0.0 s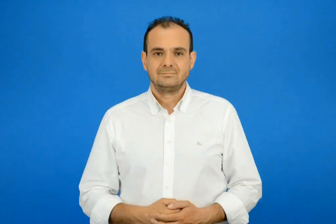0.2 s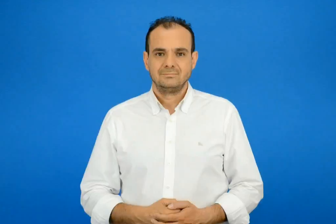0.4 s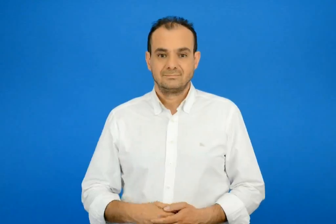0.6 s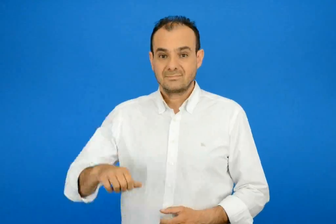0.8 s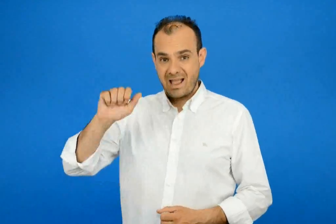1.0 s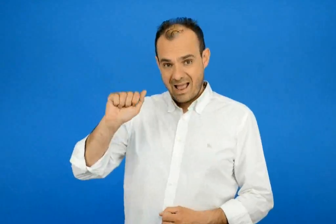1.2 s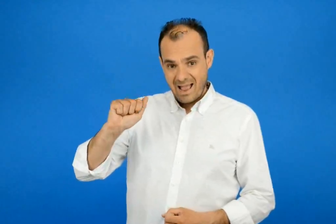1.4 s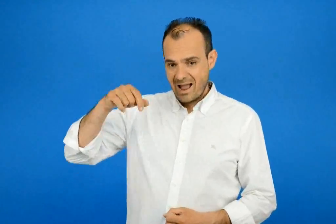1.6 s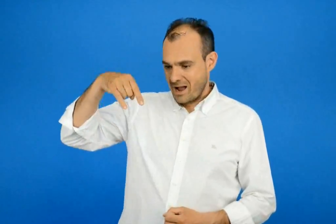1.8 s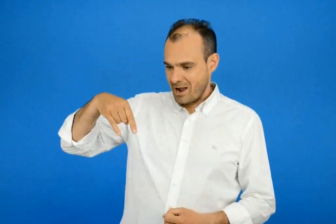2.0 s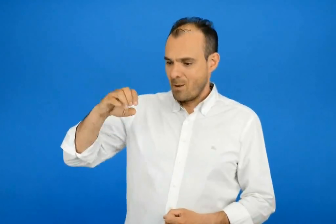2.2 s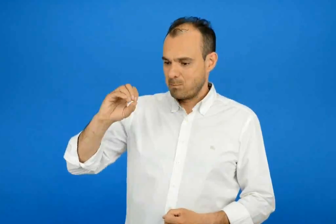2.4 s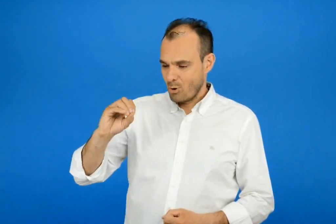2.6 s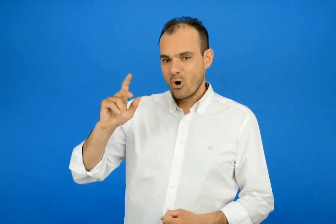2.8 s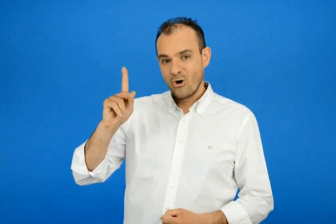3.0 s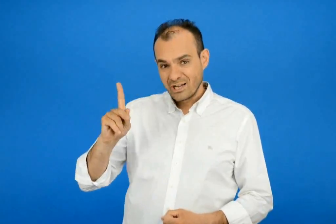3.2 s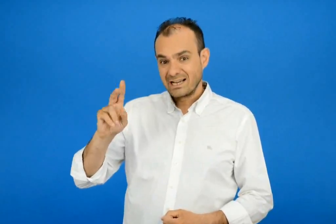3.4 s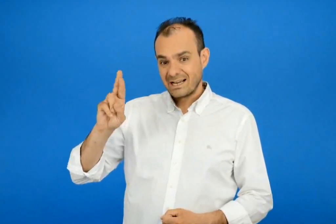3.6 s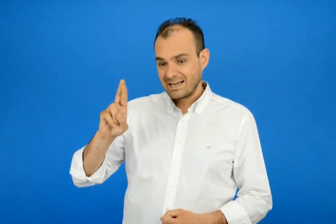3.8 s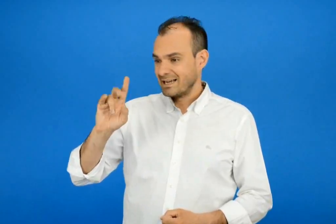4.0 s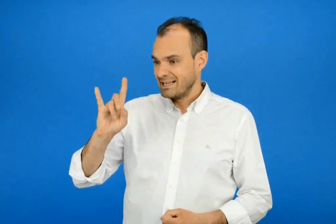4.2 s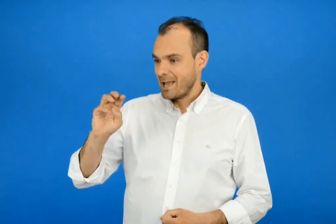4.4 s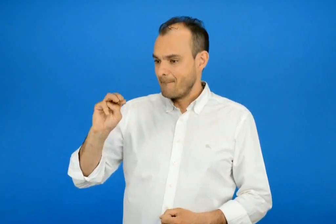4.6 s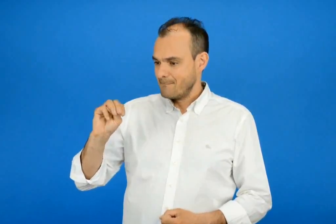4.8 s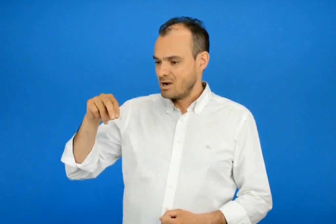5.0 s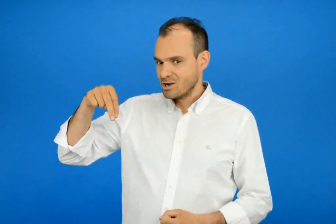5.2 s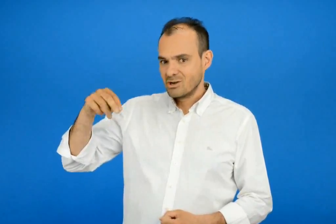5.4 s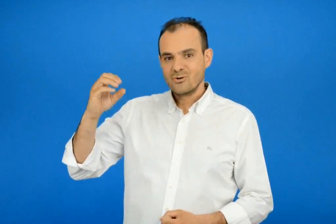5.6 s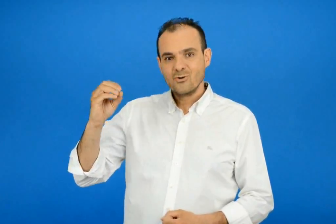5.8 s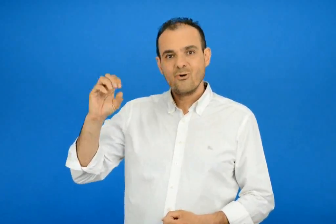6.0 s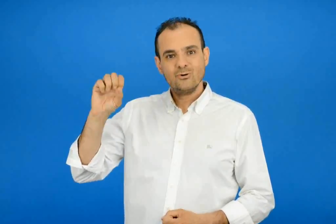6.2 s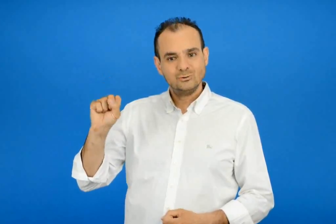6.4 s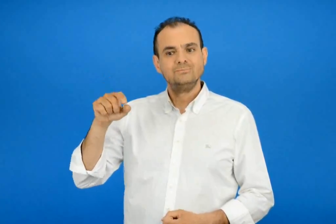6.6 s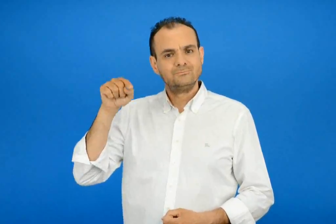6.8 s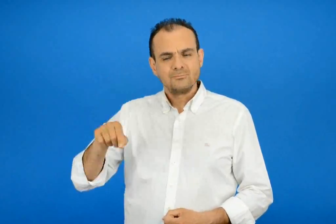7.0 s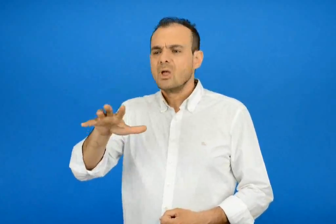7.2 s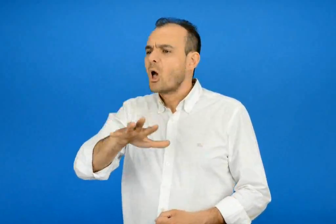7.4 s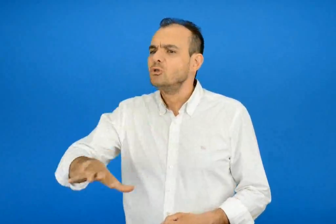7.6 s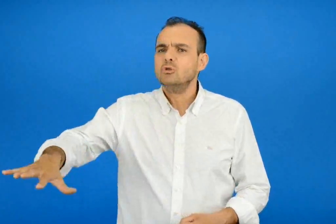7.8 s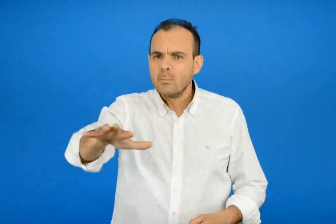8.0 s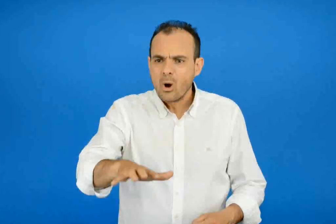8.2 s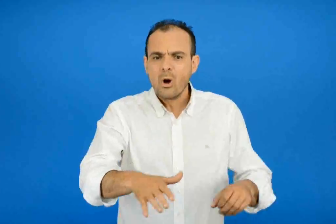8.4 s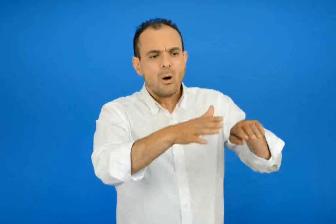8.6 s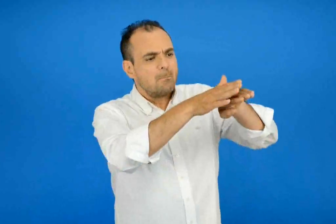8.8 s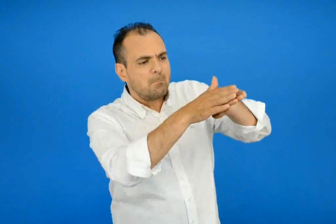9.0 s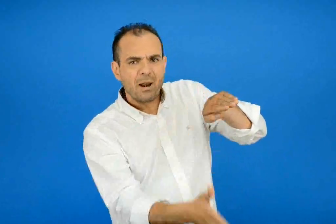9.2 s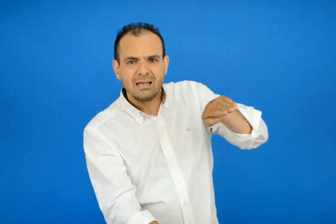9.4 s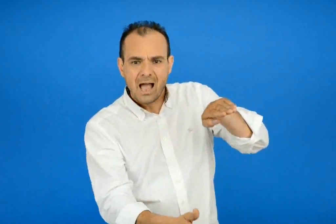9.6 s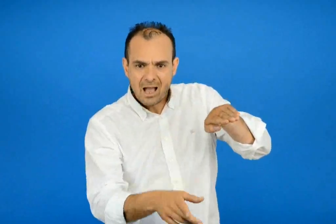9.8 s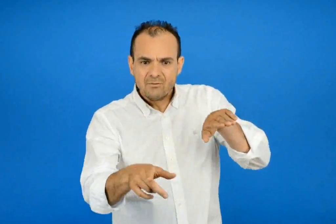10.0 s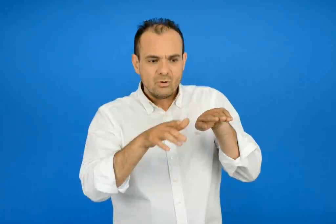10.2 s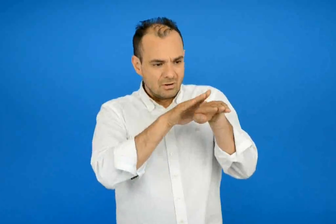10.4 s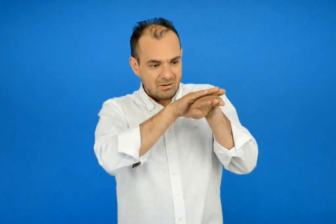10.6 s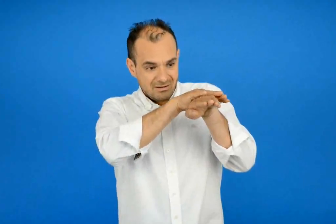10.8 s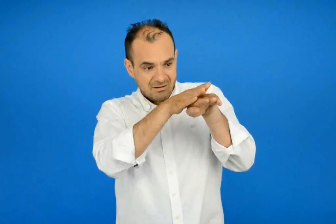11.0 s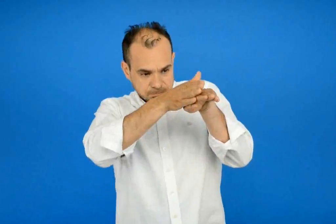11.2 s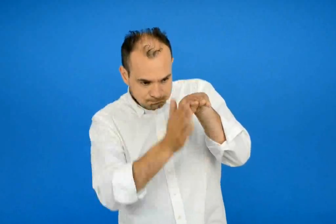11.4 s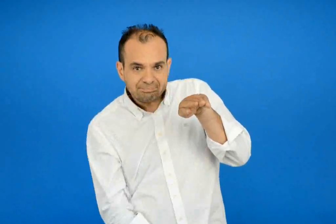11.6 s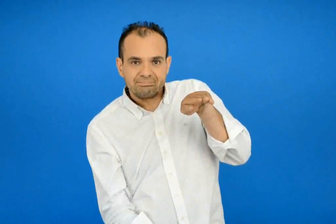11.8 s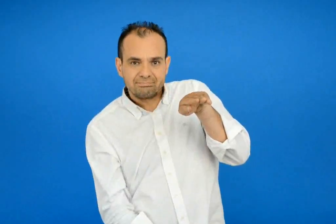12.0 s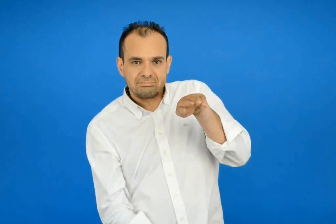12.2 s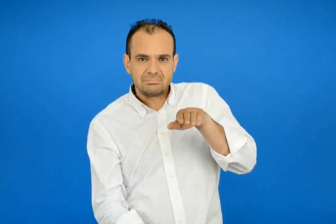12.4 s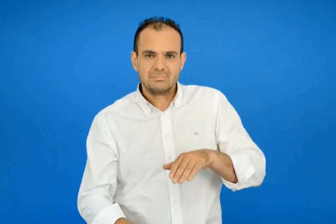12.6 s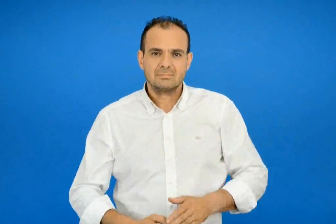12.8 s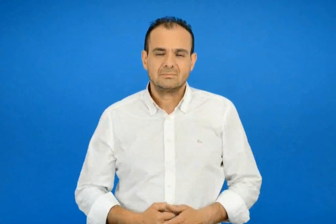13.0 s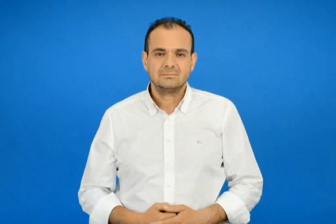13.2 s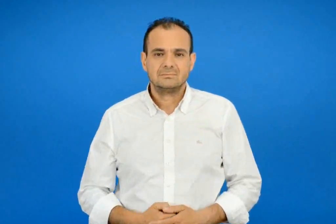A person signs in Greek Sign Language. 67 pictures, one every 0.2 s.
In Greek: απόκρημνος η ο για τόπο πλαγιά που είναι γεμάτος γκρεμούς
